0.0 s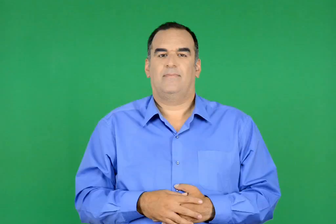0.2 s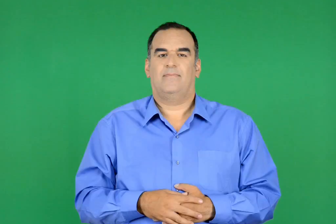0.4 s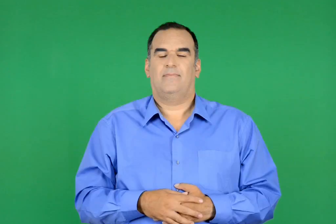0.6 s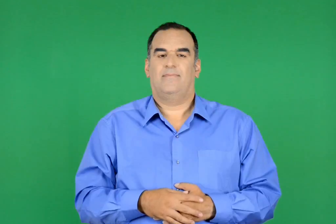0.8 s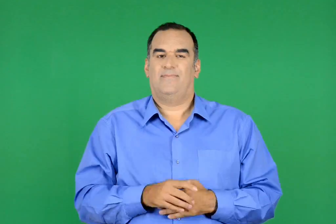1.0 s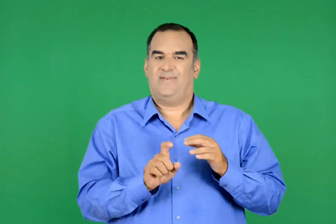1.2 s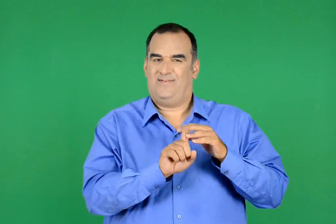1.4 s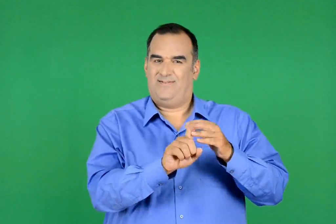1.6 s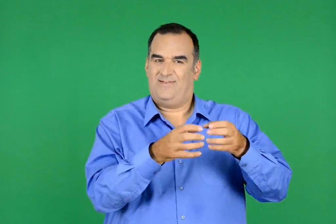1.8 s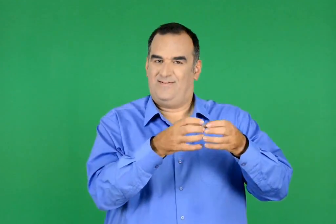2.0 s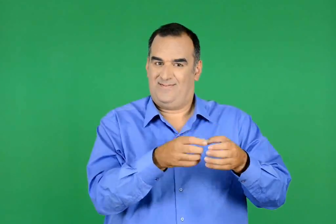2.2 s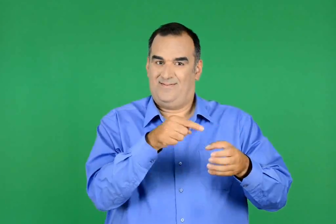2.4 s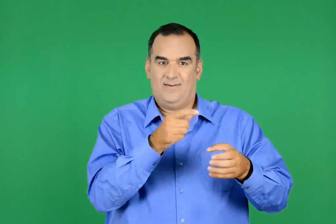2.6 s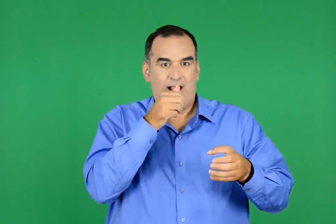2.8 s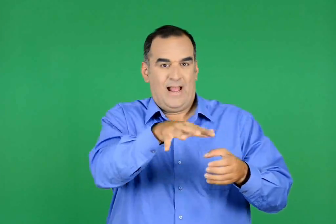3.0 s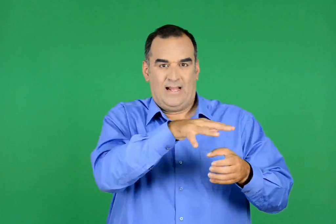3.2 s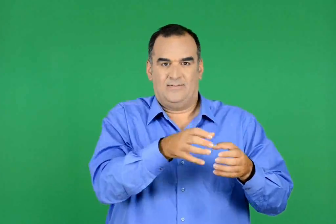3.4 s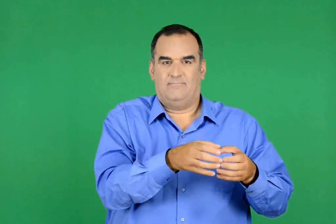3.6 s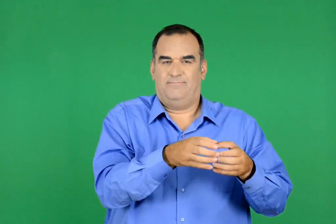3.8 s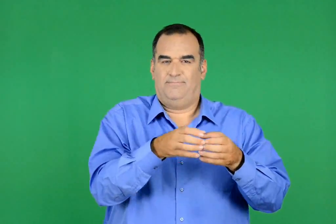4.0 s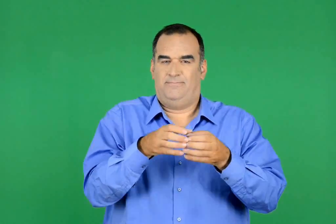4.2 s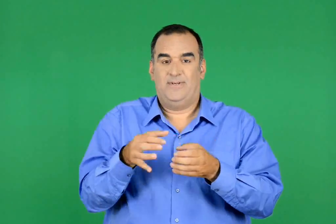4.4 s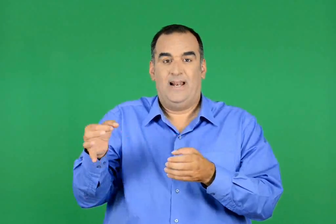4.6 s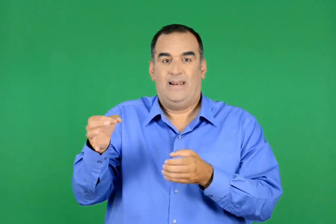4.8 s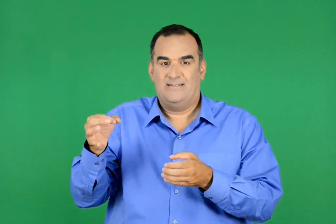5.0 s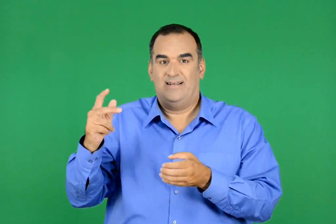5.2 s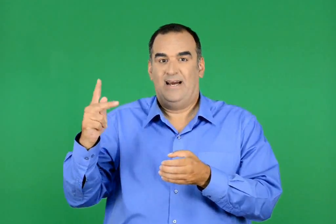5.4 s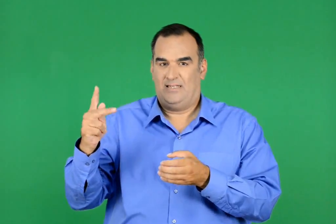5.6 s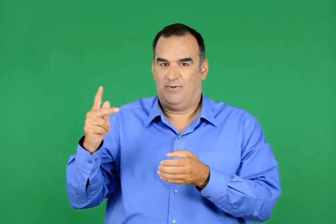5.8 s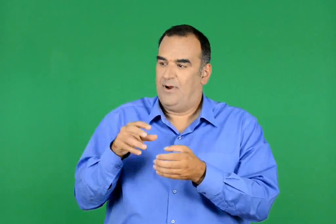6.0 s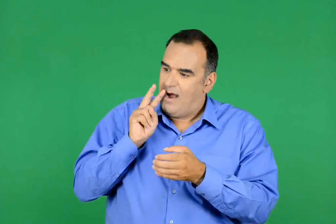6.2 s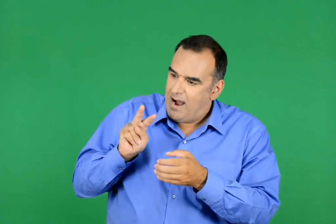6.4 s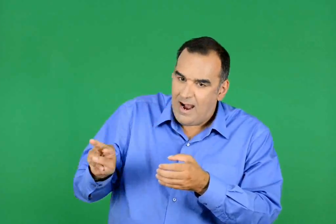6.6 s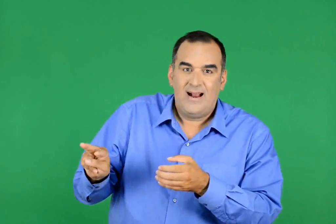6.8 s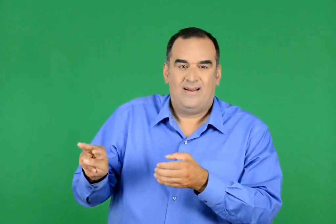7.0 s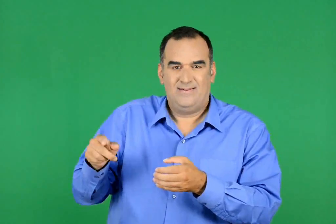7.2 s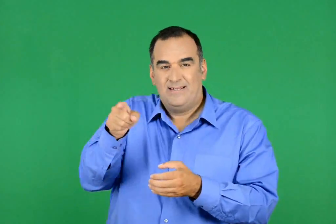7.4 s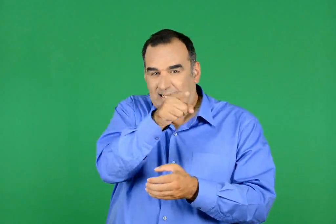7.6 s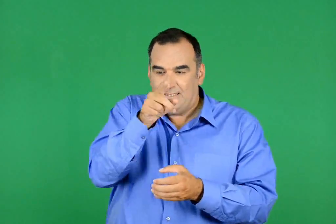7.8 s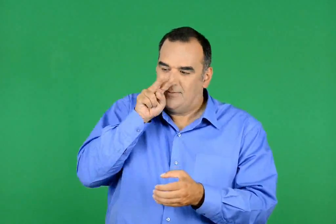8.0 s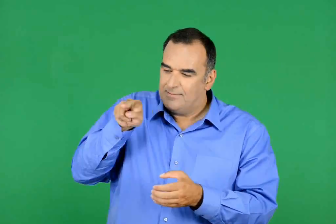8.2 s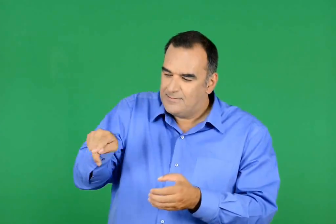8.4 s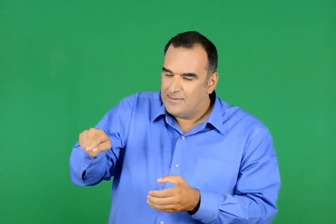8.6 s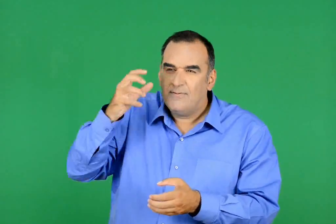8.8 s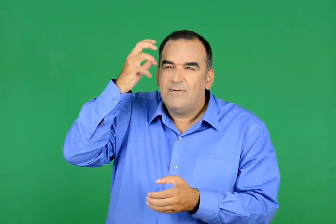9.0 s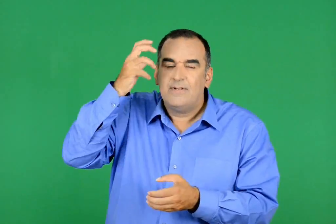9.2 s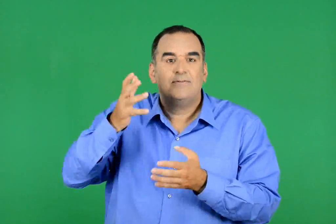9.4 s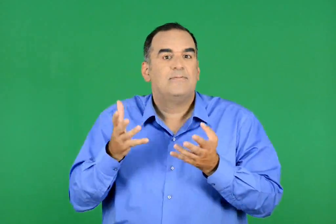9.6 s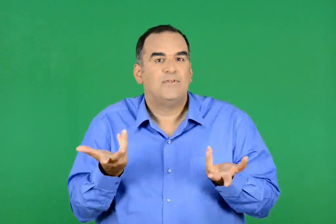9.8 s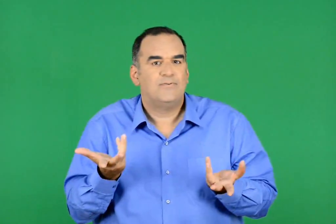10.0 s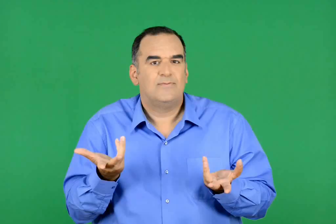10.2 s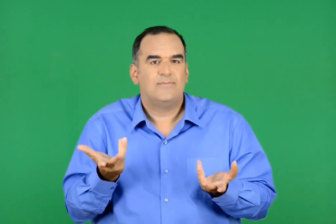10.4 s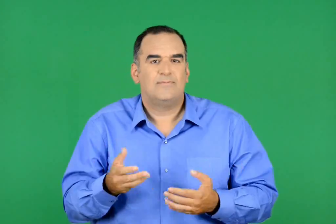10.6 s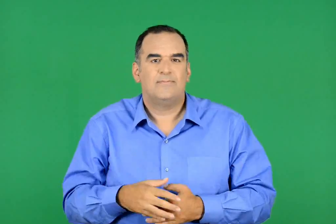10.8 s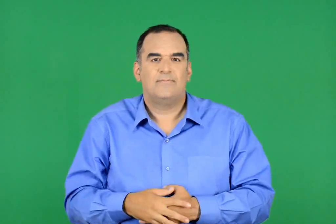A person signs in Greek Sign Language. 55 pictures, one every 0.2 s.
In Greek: πώς φαντάζεστε το νησί κρέσπο που συνάντησαν στον δρόμο τους οι άνδρες του ναυτίλου ;
